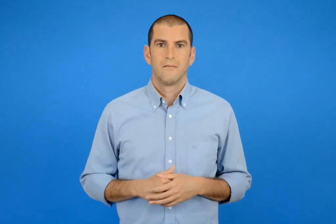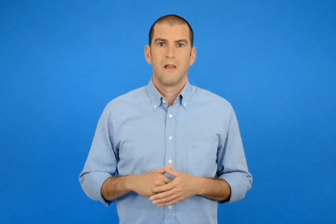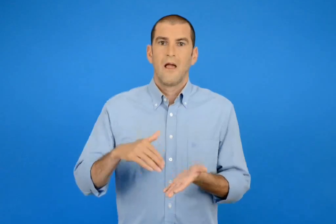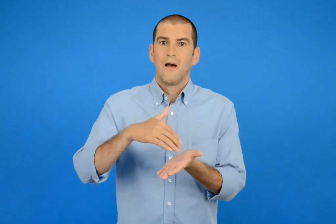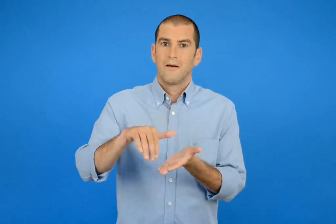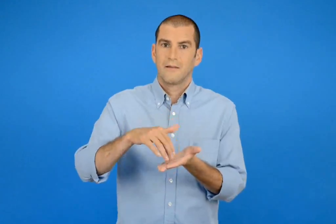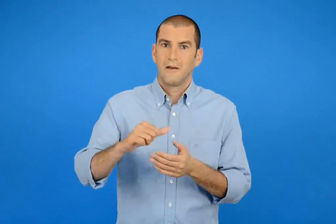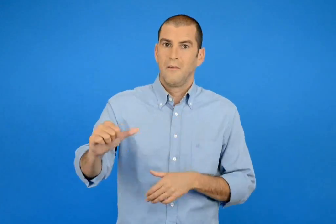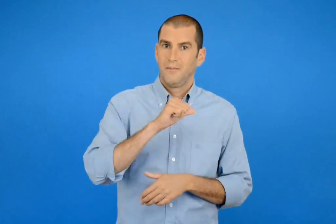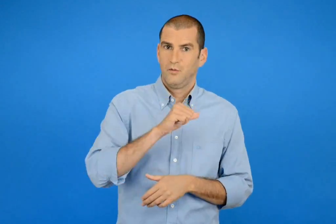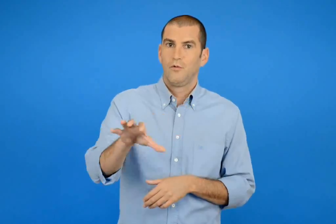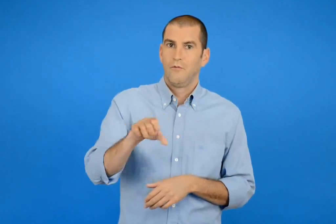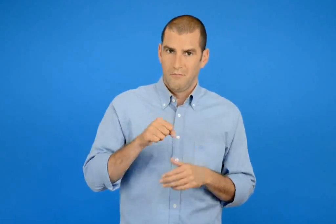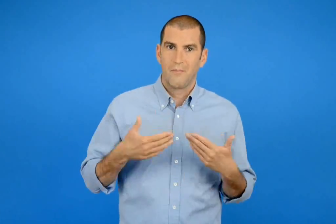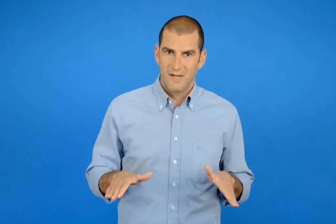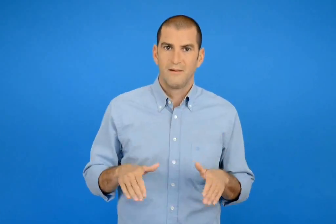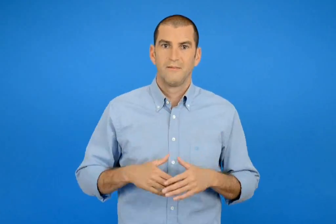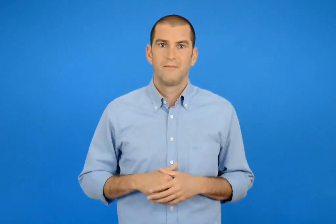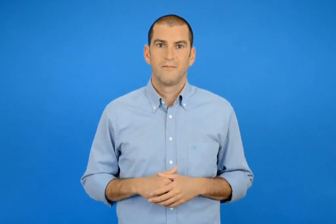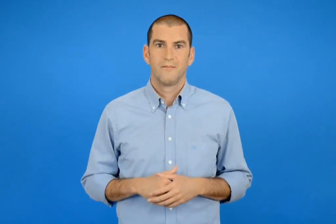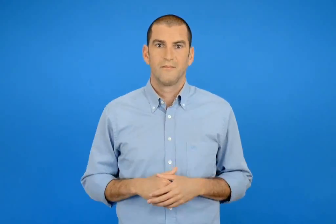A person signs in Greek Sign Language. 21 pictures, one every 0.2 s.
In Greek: πηρέ ρέστα
